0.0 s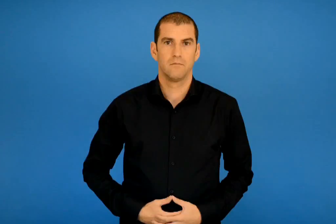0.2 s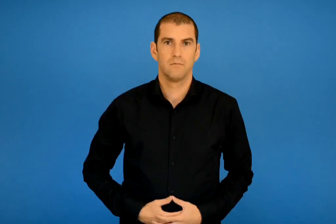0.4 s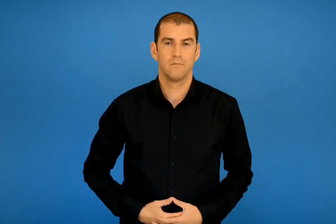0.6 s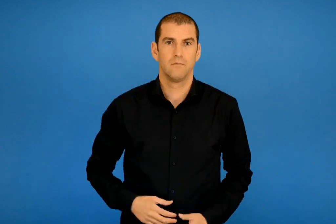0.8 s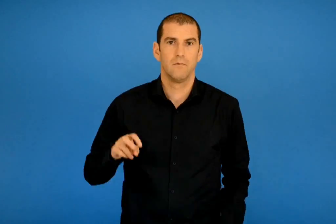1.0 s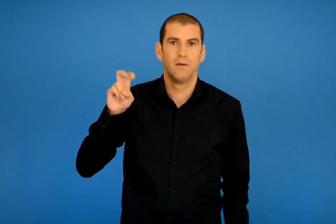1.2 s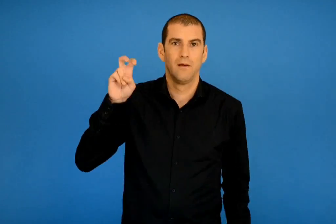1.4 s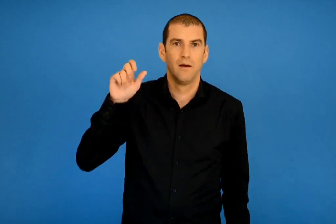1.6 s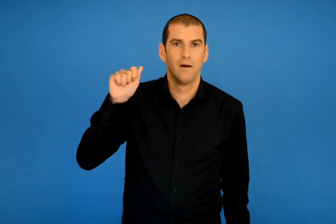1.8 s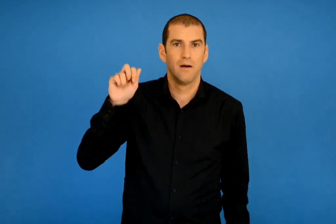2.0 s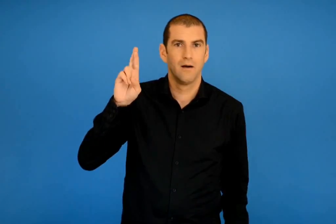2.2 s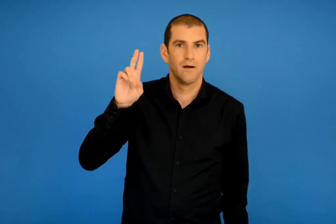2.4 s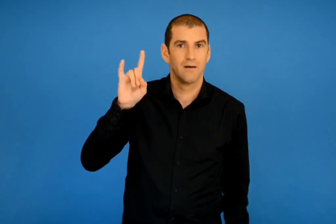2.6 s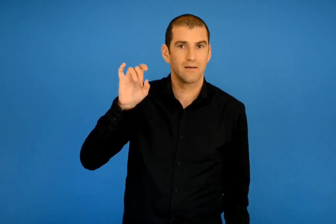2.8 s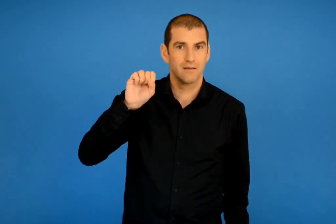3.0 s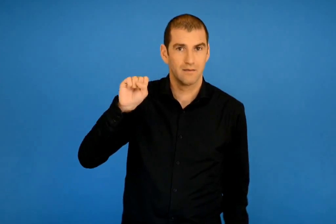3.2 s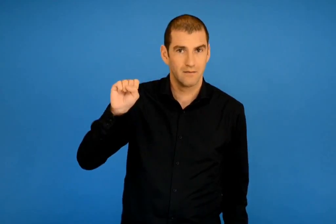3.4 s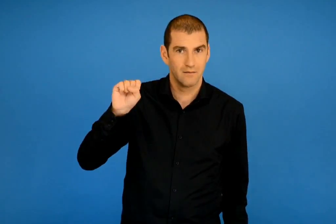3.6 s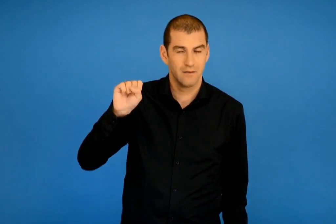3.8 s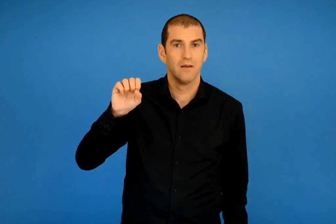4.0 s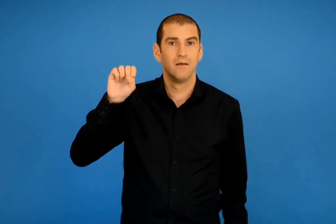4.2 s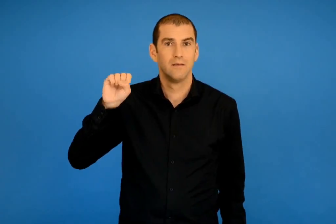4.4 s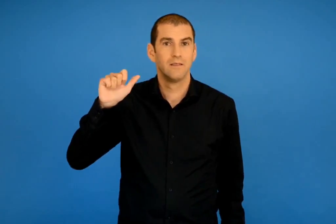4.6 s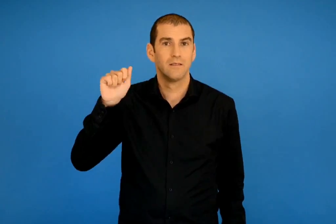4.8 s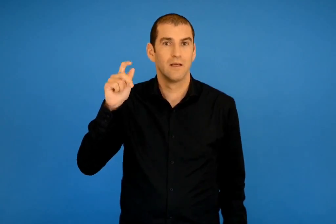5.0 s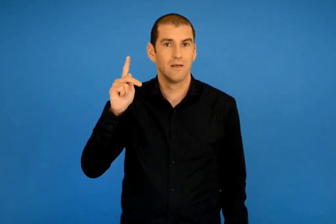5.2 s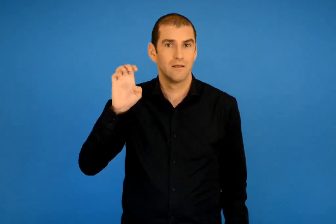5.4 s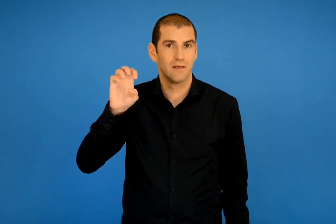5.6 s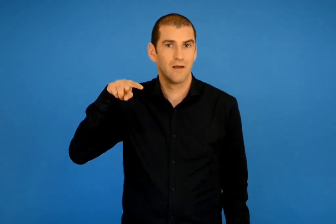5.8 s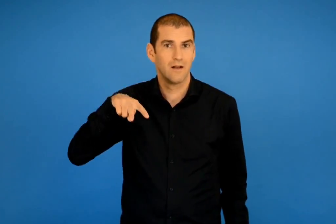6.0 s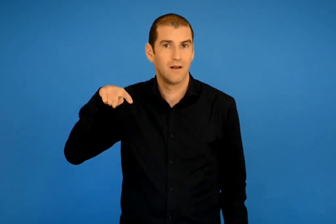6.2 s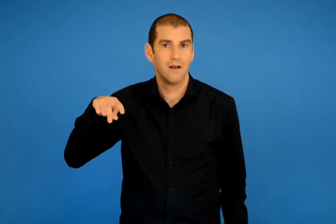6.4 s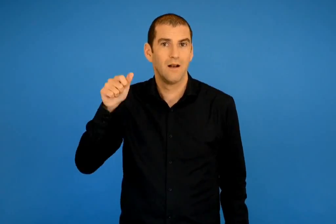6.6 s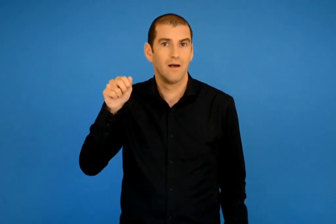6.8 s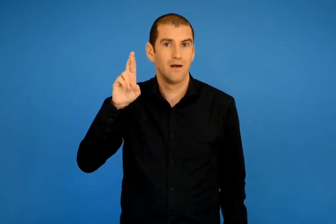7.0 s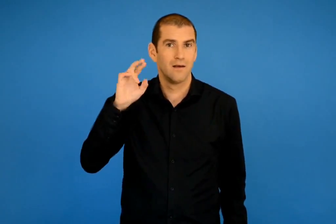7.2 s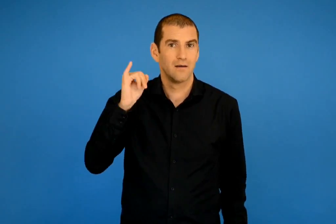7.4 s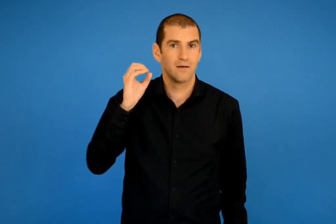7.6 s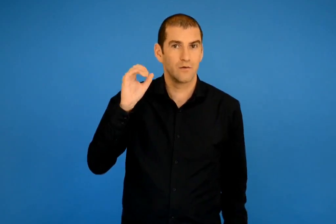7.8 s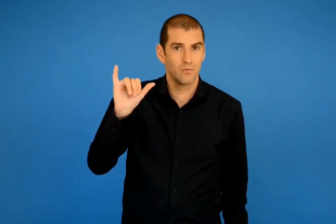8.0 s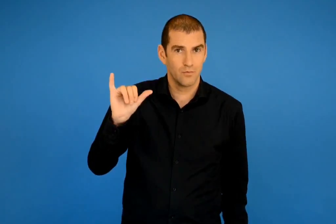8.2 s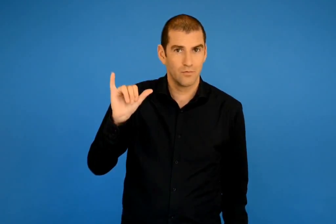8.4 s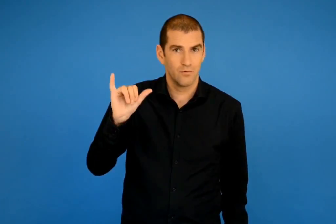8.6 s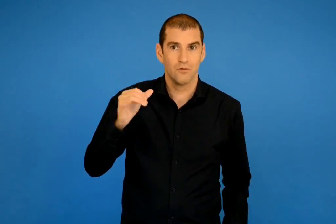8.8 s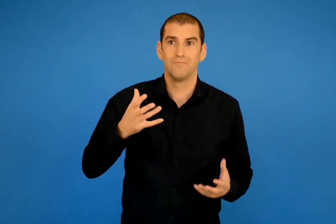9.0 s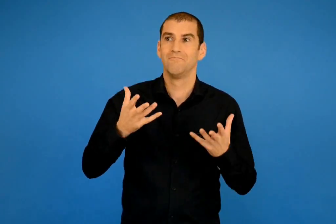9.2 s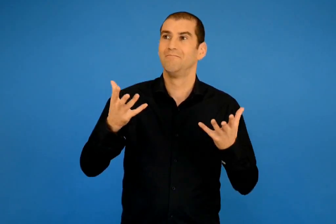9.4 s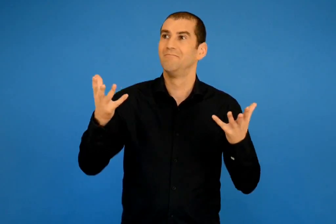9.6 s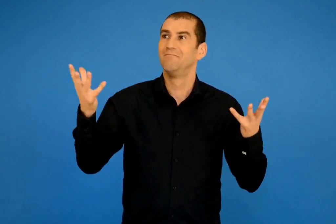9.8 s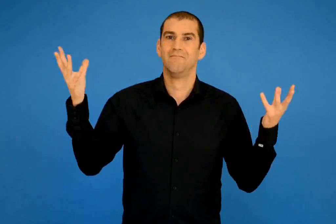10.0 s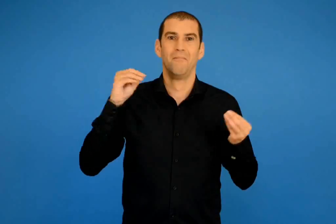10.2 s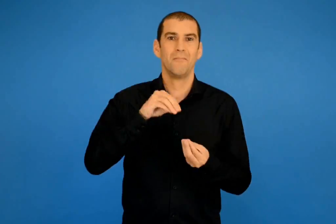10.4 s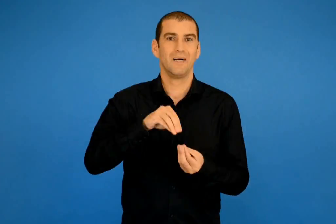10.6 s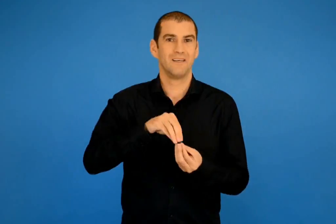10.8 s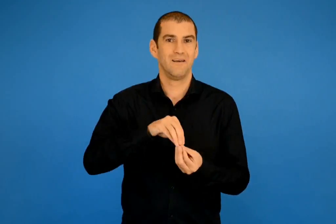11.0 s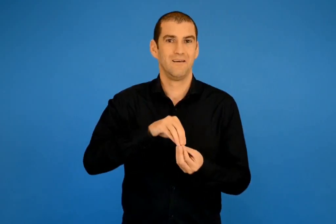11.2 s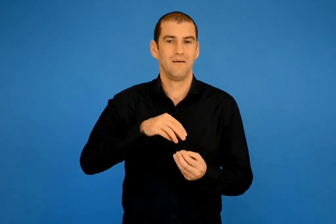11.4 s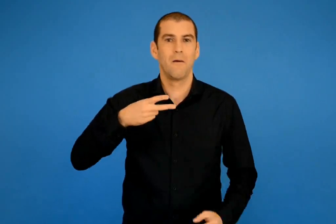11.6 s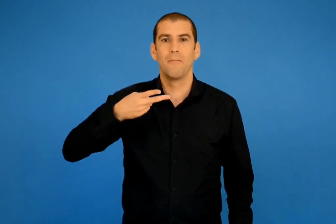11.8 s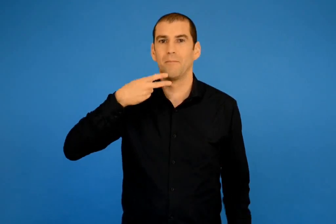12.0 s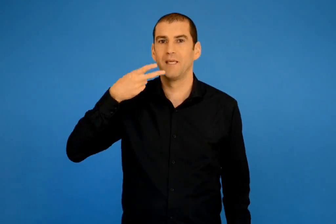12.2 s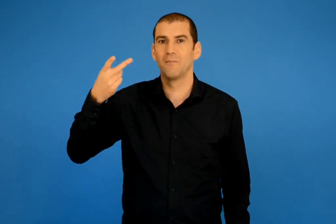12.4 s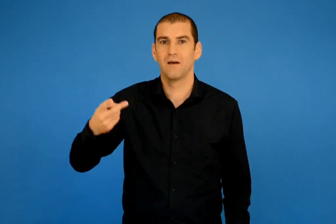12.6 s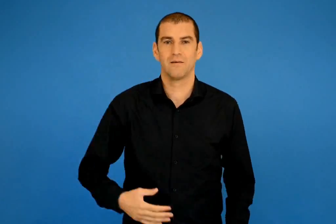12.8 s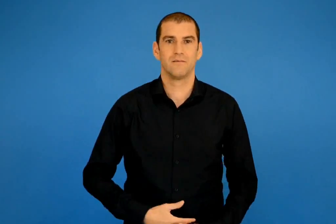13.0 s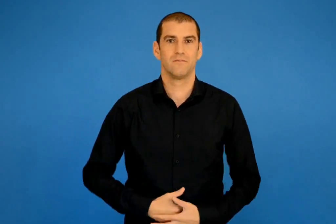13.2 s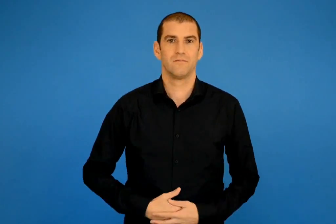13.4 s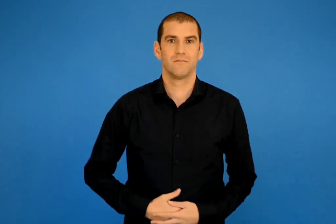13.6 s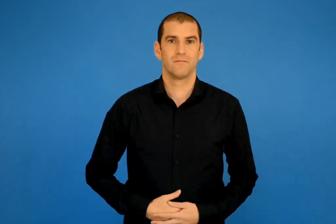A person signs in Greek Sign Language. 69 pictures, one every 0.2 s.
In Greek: χάρης σακελλάριου ήρθε η πασχαλιά ποίημα
